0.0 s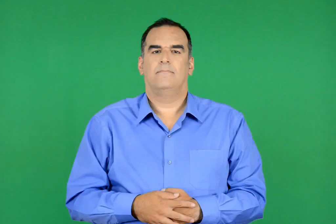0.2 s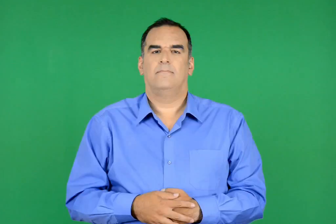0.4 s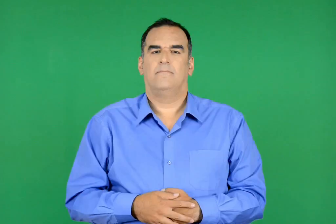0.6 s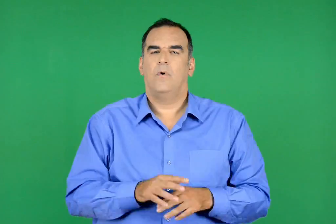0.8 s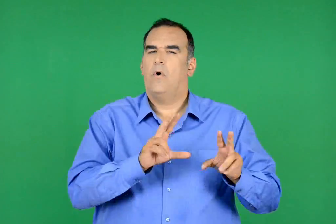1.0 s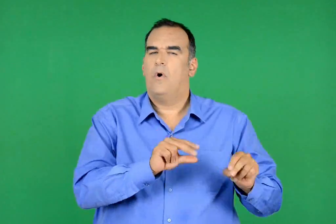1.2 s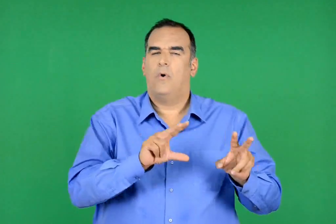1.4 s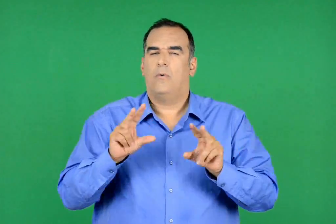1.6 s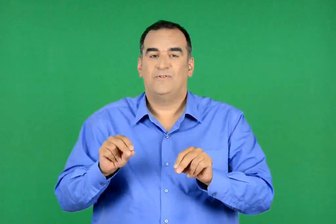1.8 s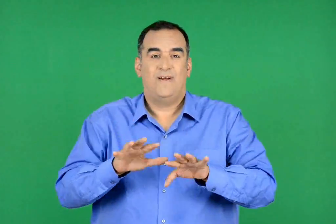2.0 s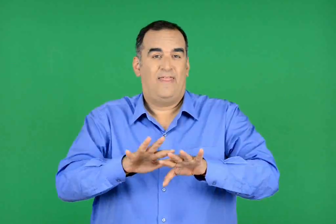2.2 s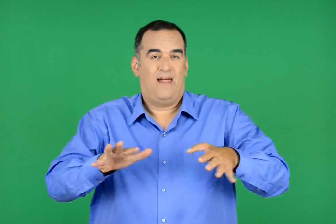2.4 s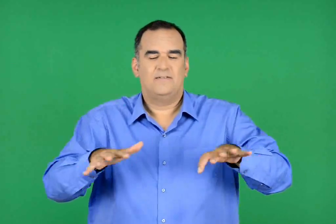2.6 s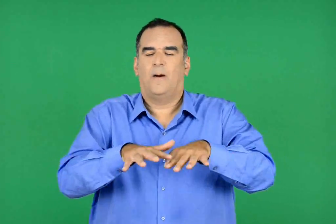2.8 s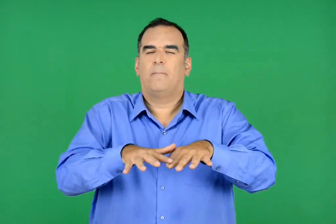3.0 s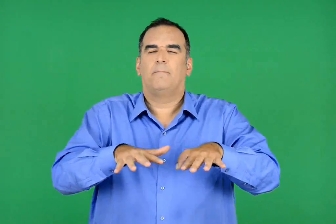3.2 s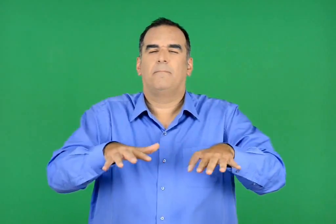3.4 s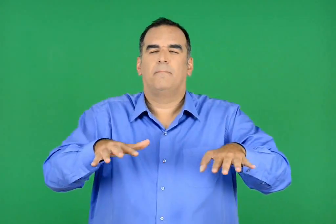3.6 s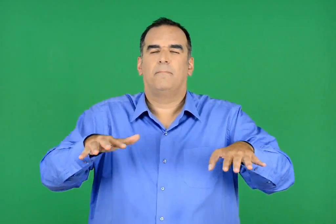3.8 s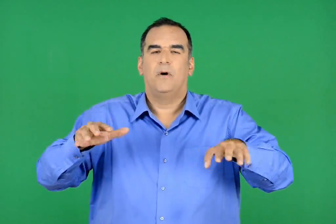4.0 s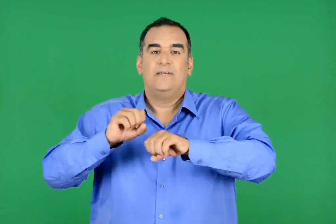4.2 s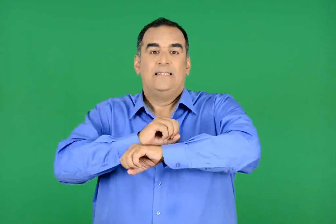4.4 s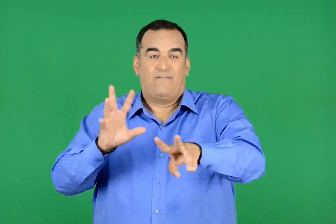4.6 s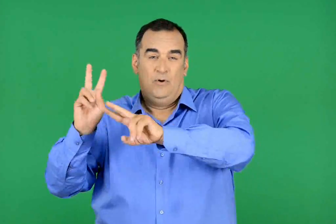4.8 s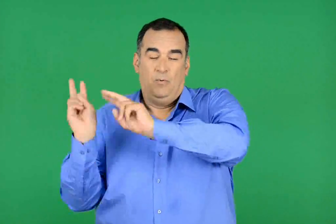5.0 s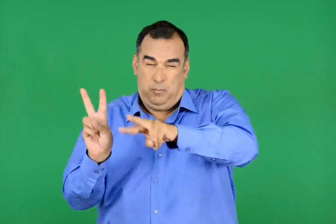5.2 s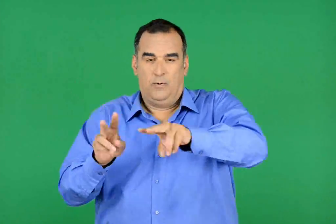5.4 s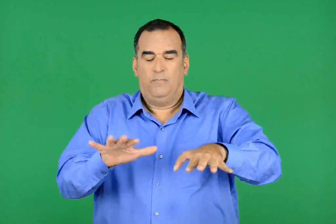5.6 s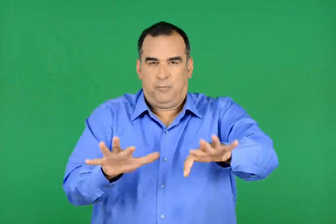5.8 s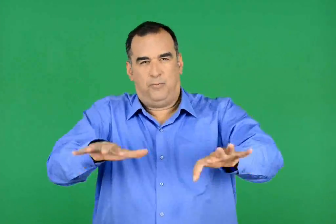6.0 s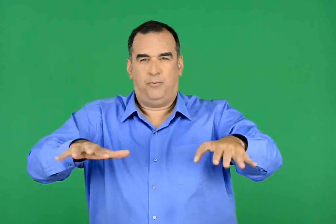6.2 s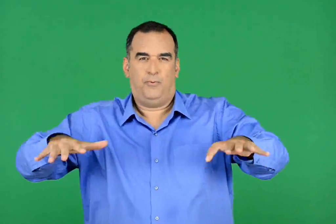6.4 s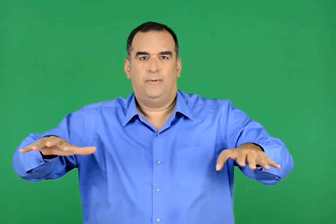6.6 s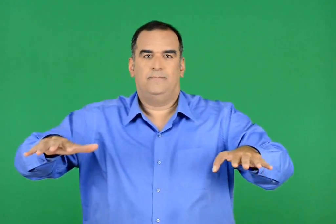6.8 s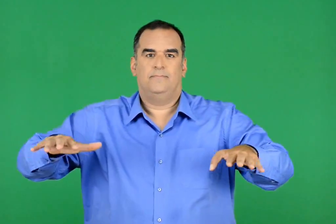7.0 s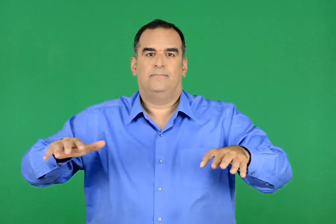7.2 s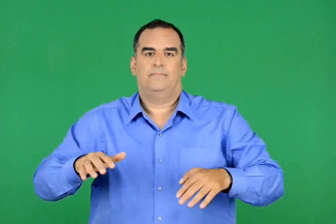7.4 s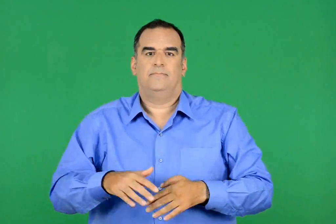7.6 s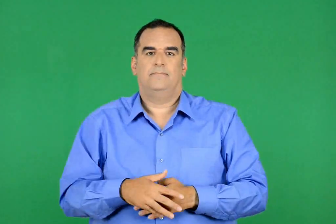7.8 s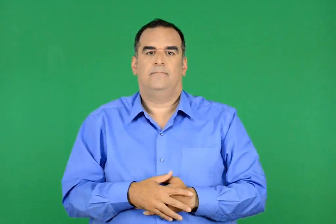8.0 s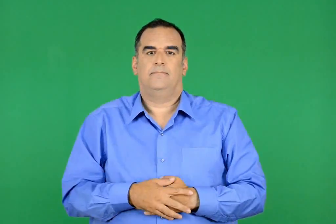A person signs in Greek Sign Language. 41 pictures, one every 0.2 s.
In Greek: πώς ανατριχιάζει η θάλασσα όταν την ταράζει ξαφνικά ο άνεμος ;
